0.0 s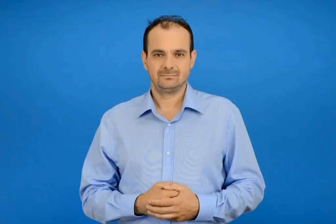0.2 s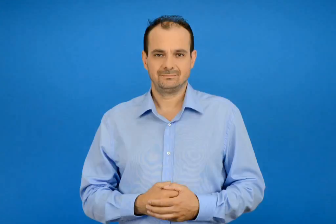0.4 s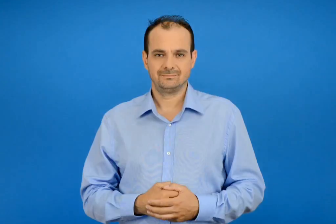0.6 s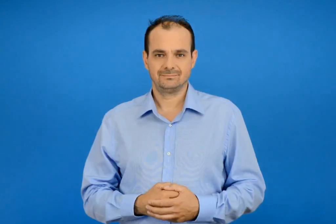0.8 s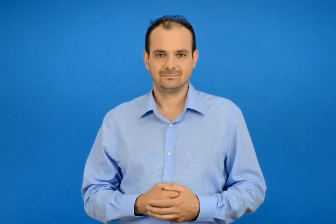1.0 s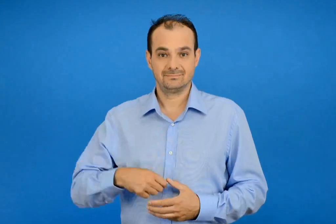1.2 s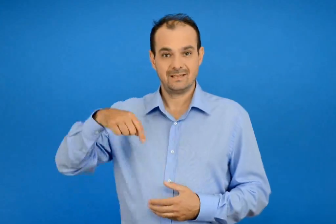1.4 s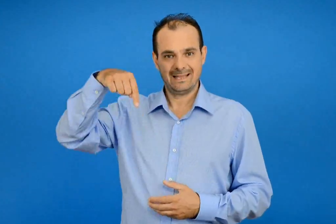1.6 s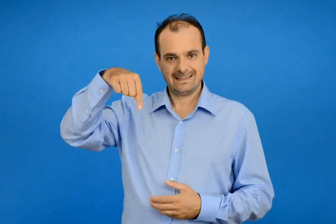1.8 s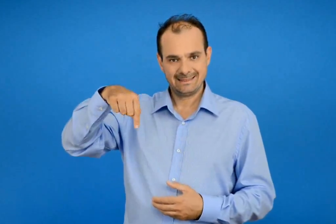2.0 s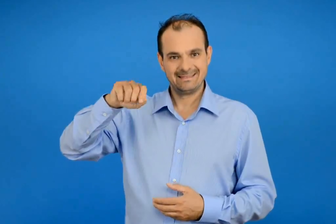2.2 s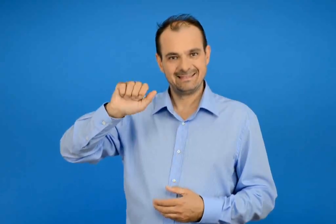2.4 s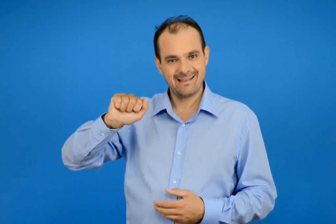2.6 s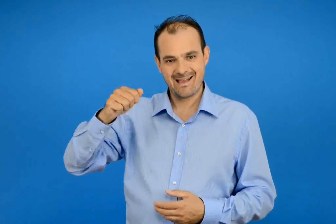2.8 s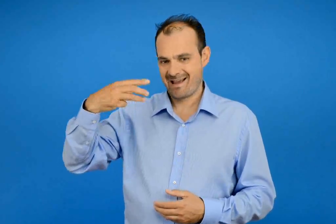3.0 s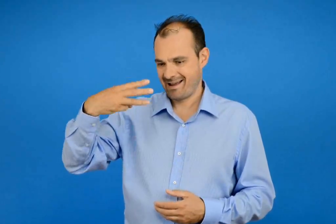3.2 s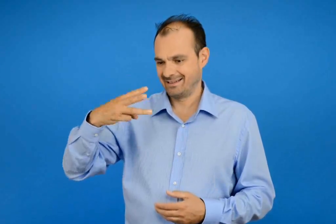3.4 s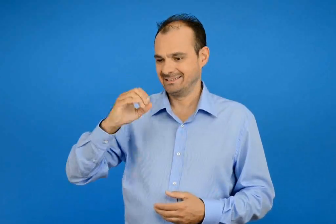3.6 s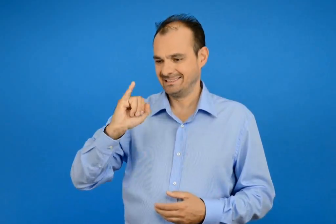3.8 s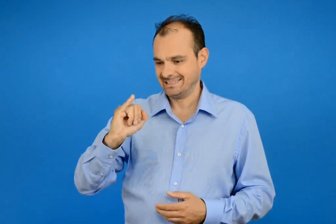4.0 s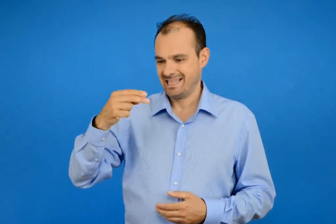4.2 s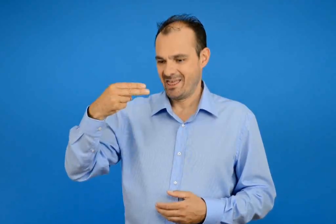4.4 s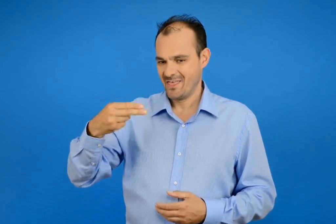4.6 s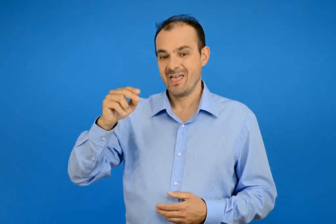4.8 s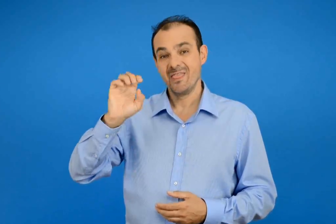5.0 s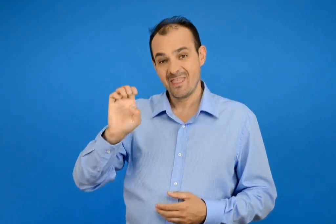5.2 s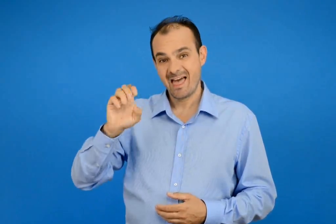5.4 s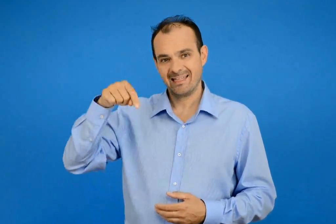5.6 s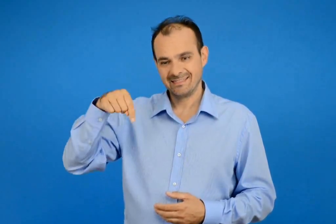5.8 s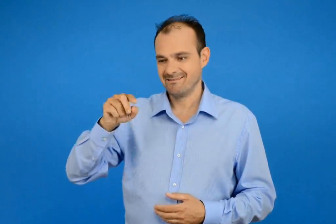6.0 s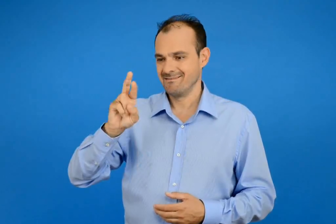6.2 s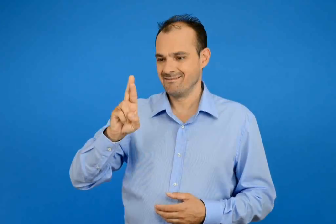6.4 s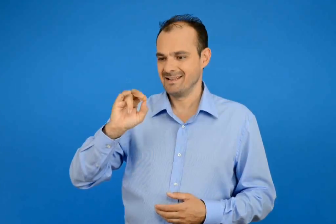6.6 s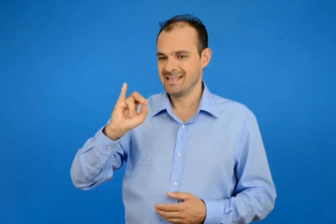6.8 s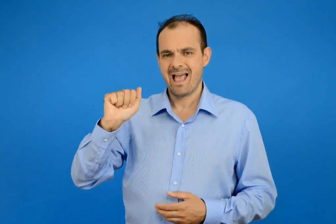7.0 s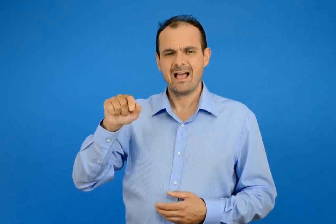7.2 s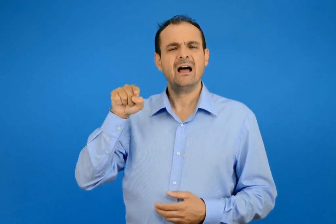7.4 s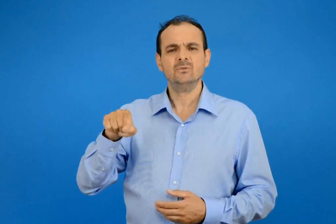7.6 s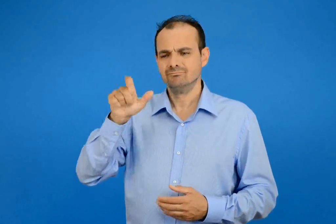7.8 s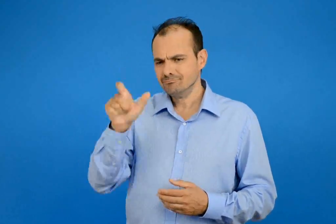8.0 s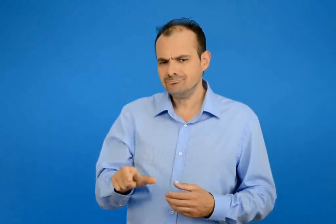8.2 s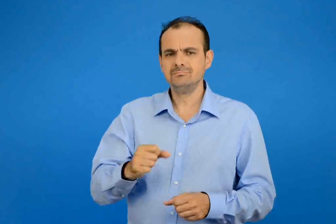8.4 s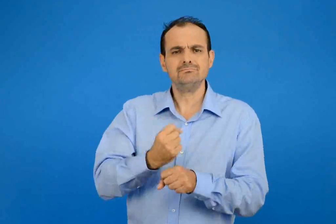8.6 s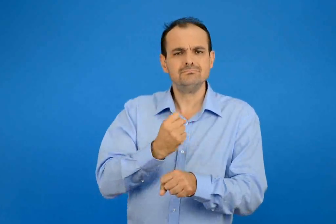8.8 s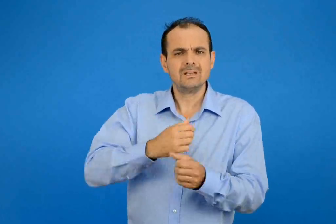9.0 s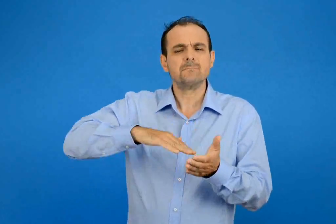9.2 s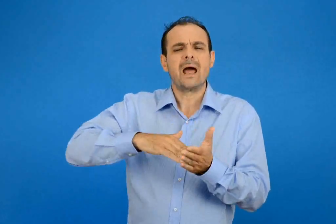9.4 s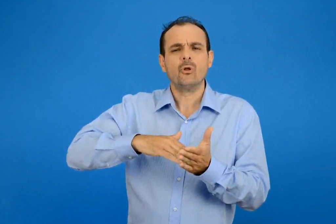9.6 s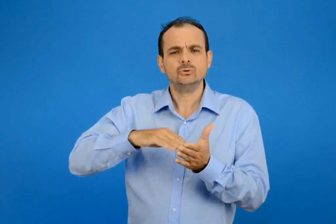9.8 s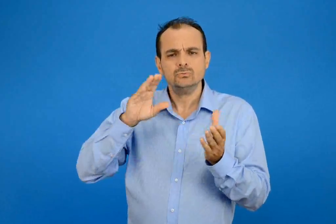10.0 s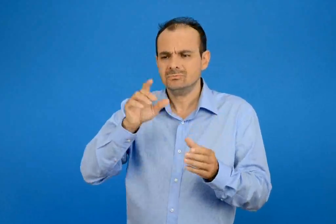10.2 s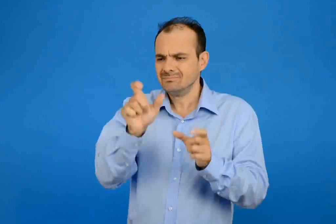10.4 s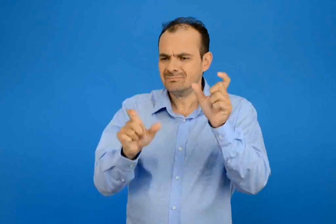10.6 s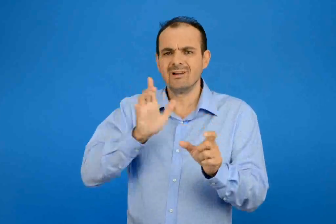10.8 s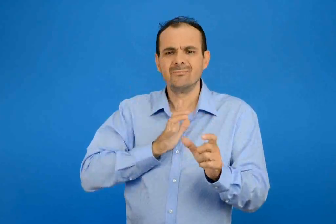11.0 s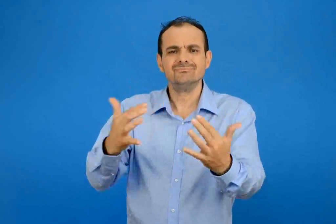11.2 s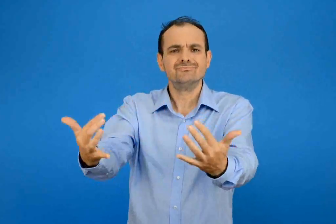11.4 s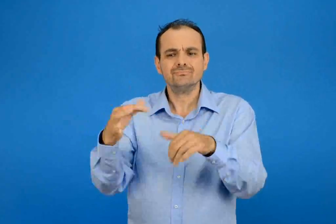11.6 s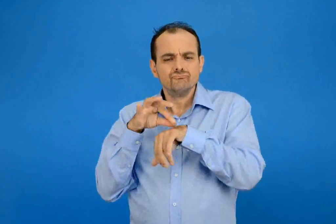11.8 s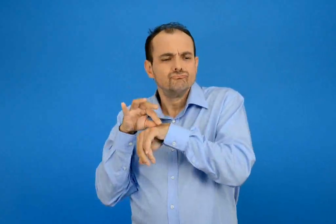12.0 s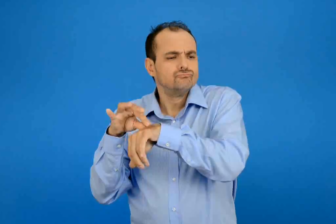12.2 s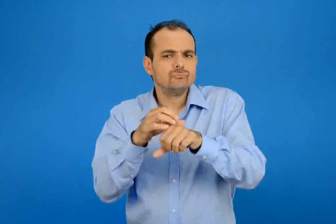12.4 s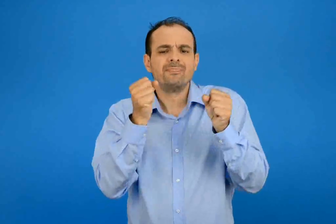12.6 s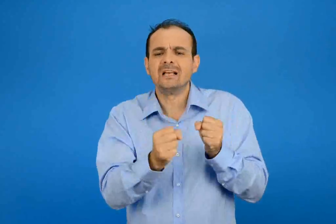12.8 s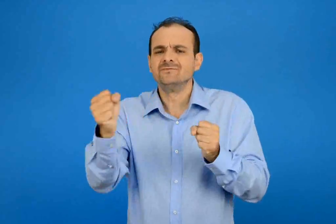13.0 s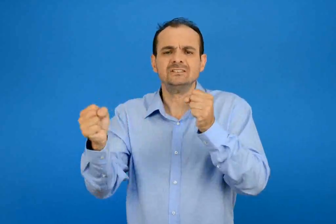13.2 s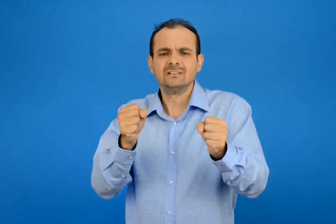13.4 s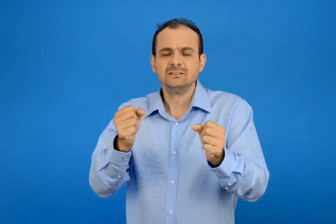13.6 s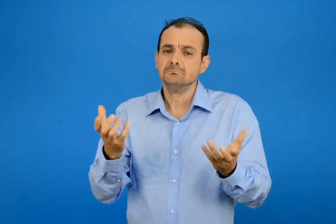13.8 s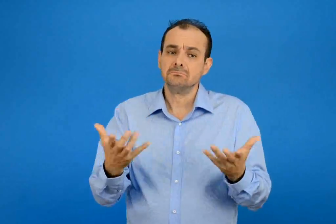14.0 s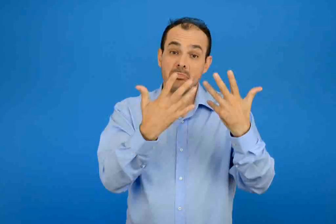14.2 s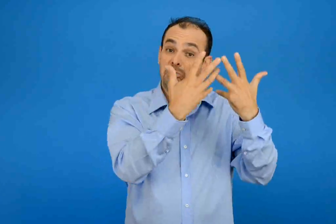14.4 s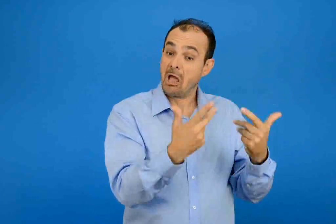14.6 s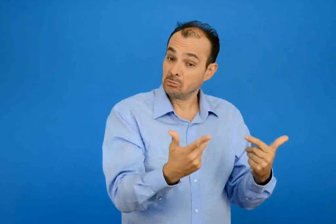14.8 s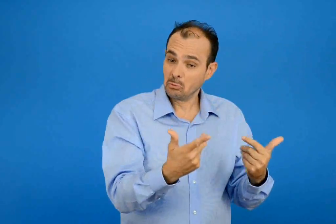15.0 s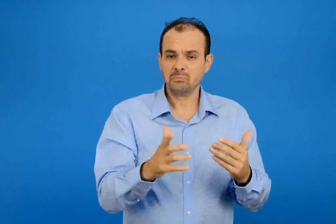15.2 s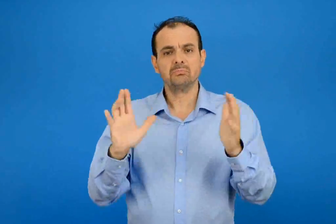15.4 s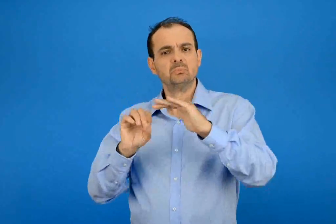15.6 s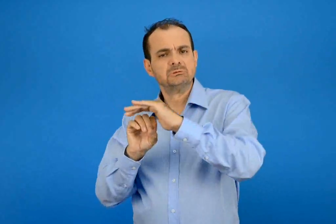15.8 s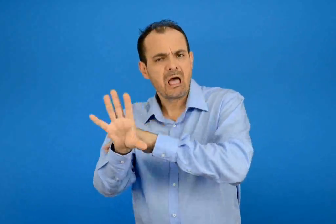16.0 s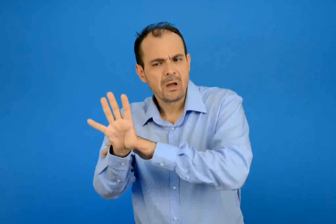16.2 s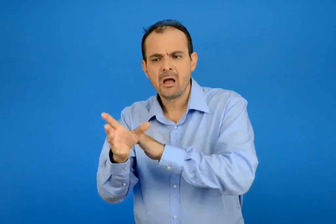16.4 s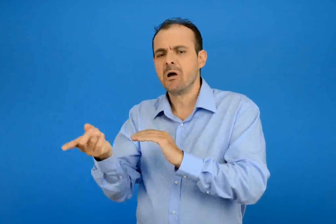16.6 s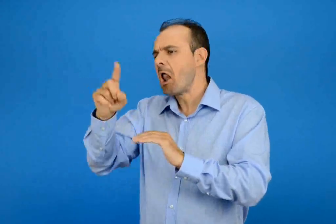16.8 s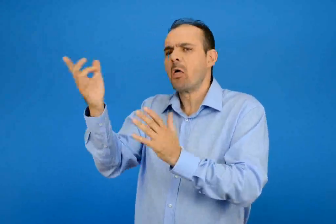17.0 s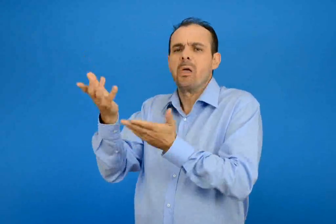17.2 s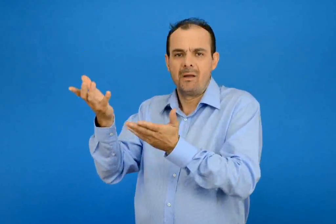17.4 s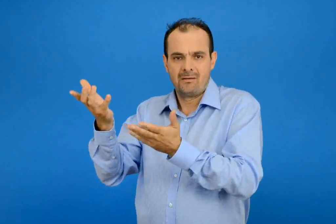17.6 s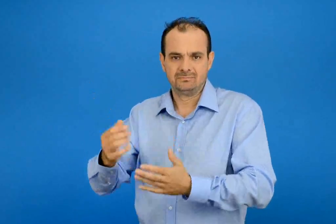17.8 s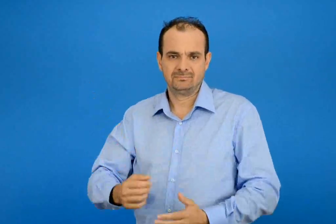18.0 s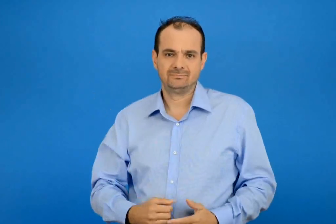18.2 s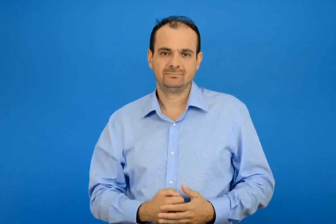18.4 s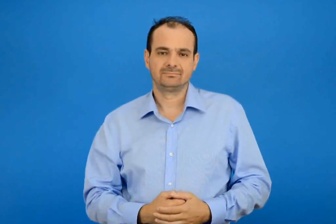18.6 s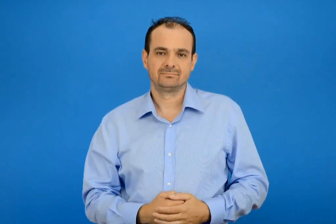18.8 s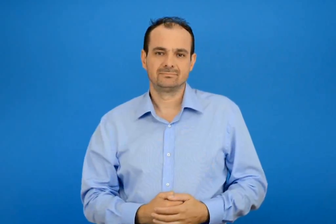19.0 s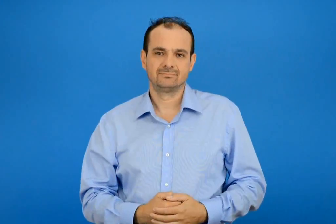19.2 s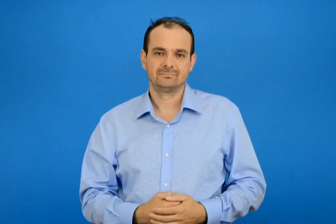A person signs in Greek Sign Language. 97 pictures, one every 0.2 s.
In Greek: ταξιθέτρια είναι υπάλληλος που οδηγεί τους θεατές στις θέσεις τους στο θέατρο στο σινεμά ή σε άλλο θέμα
